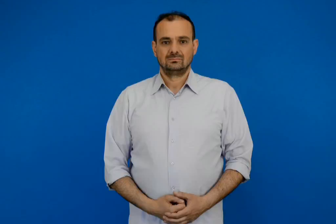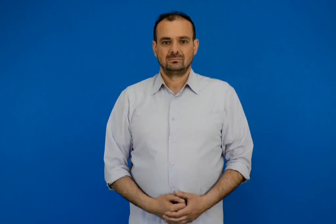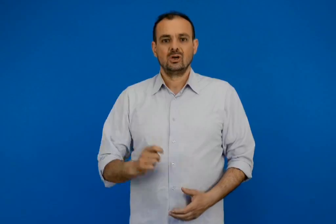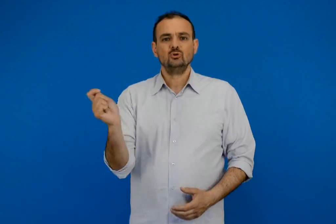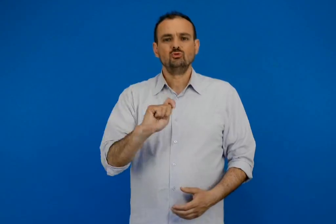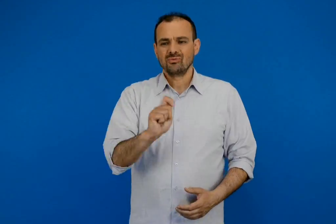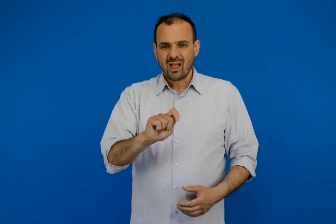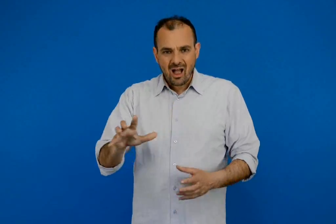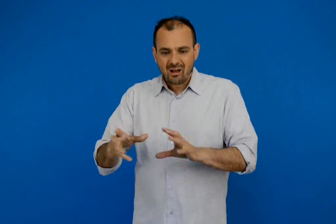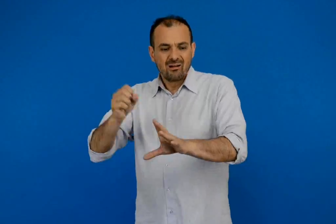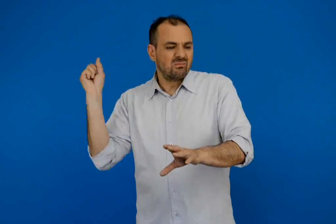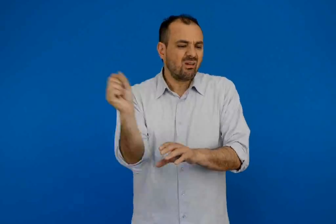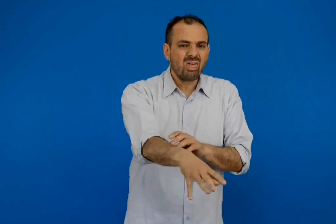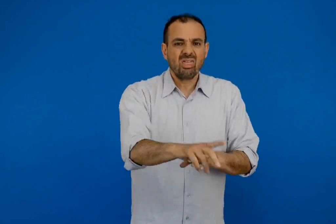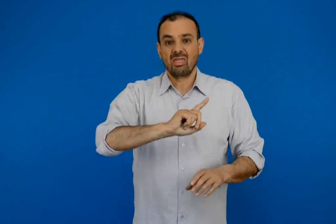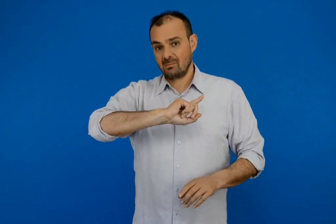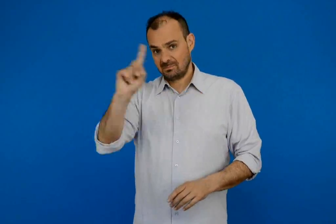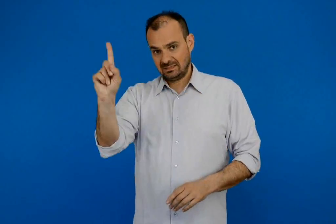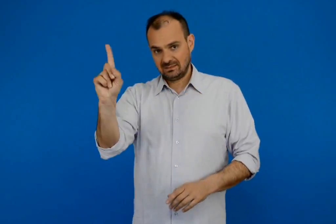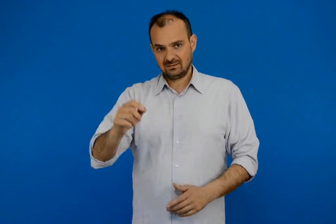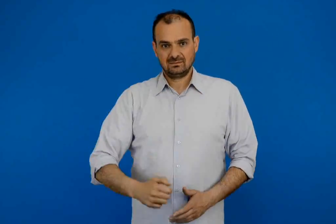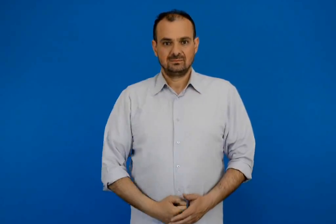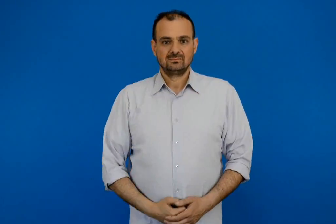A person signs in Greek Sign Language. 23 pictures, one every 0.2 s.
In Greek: μην πετάτε σκουπίδια
